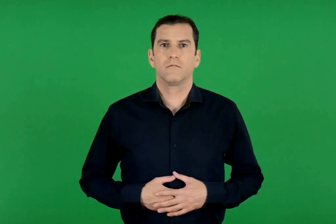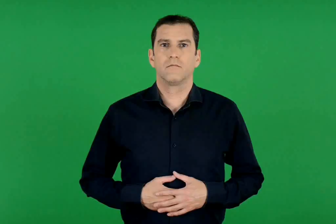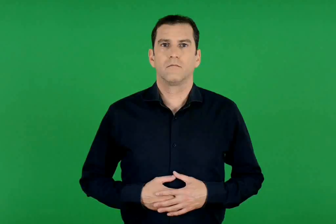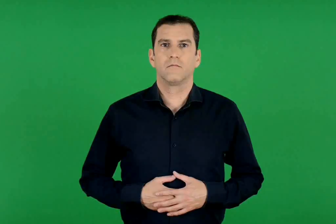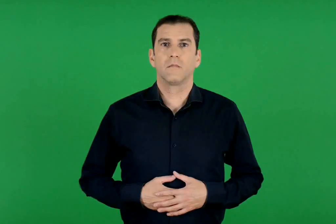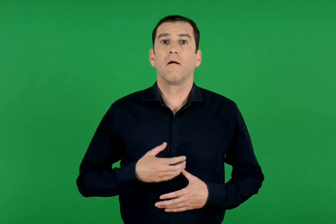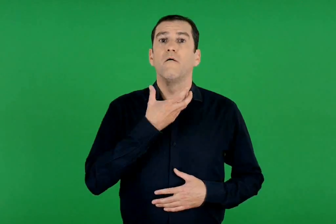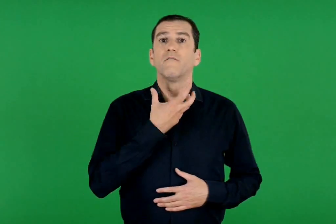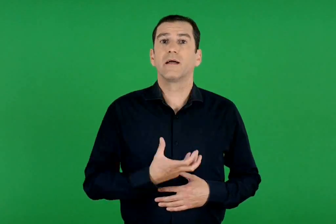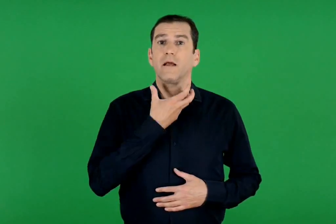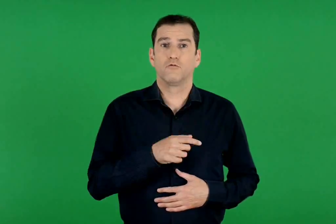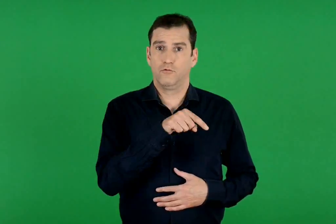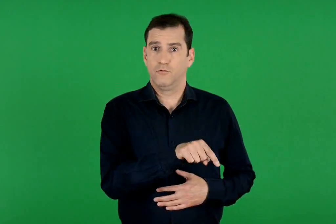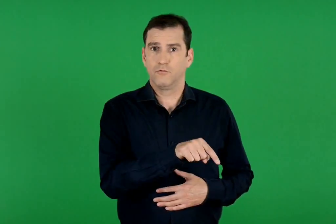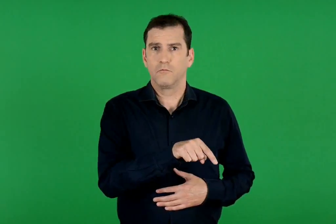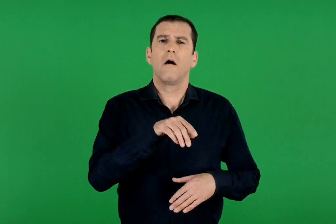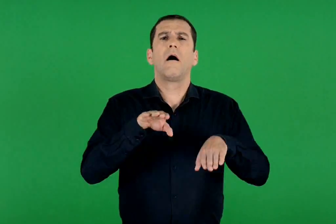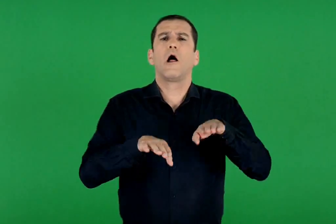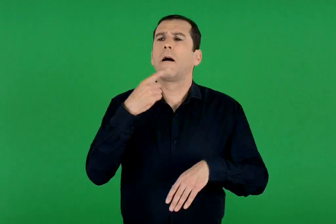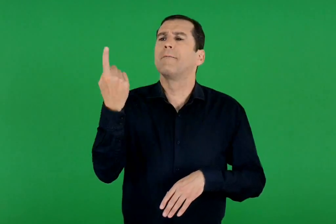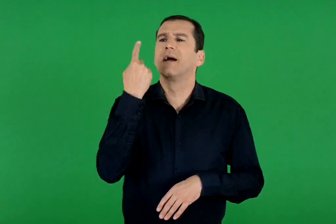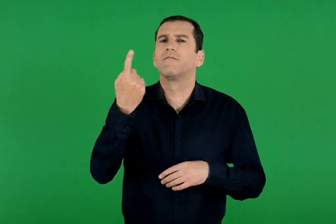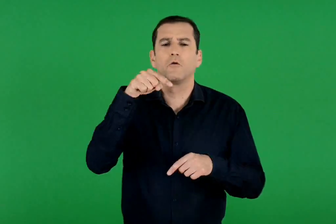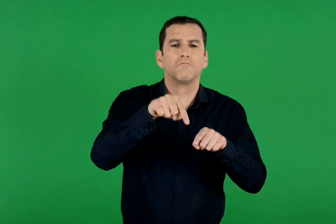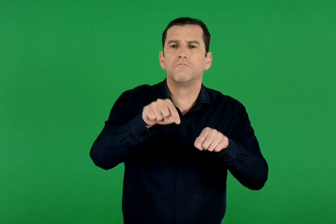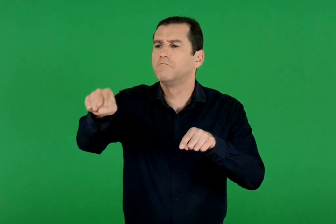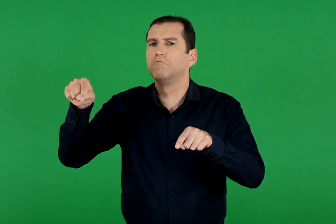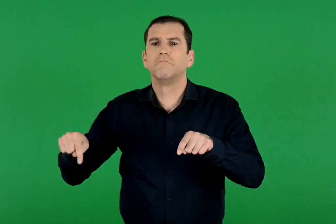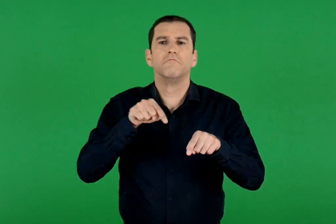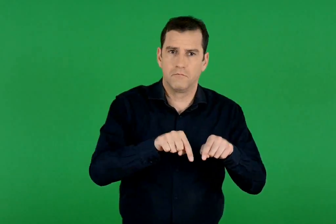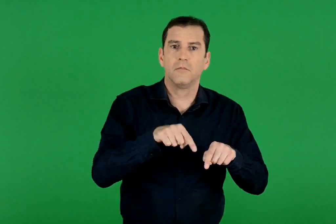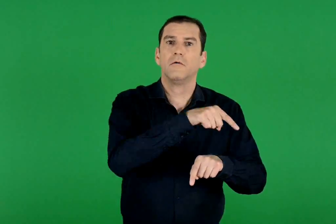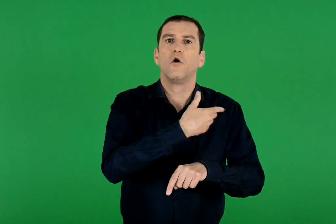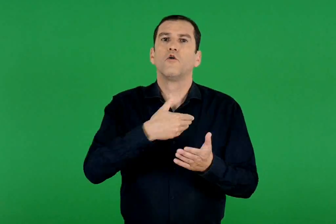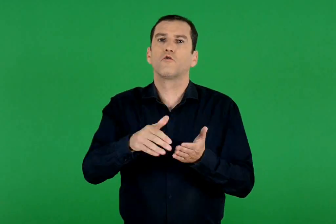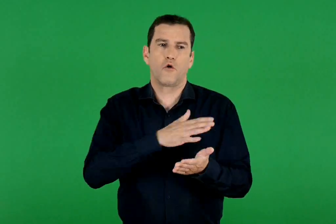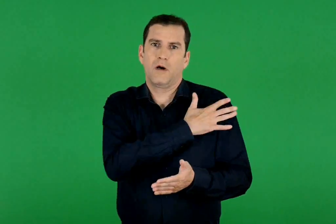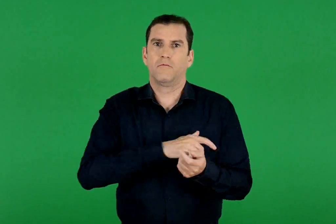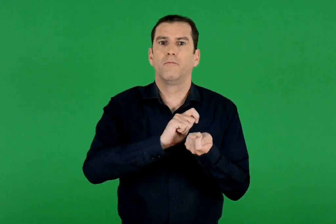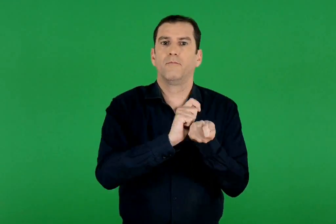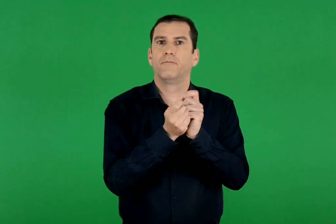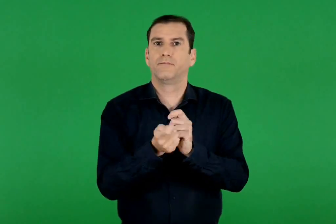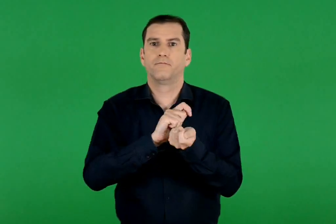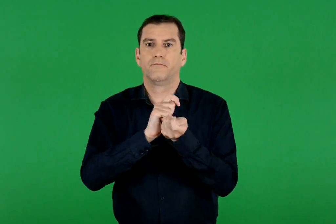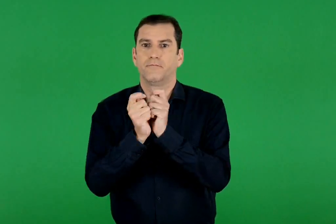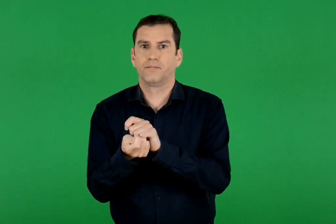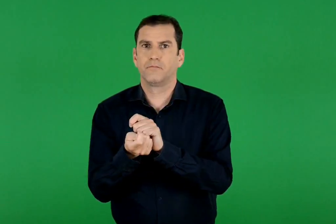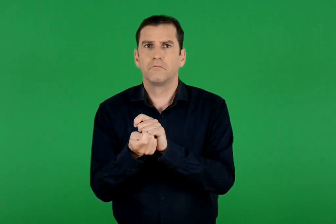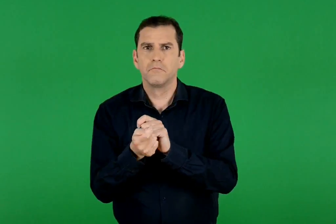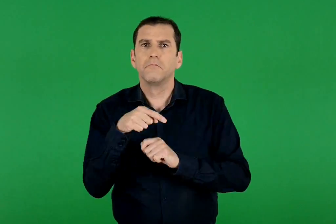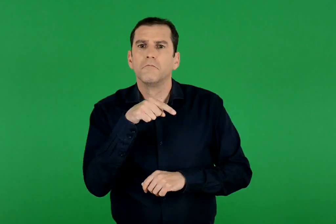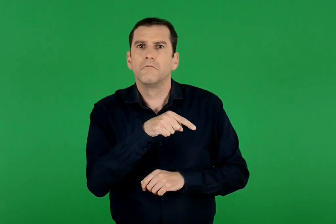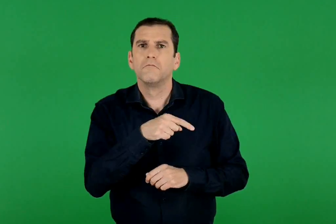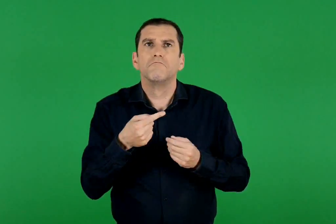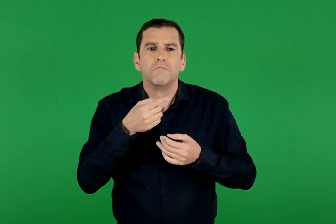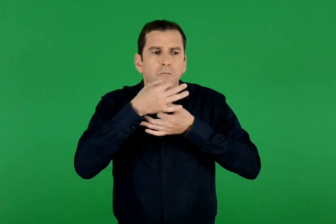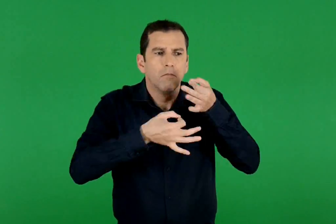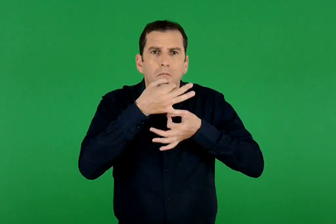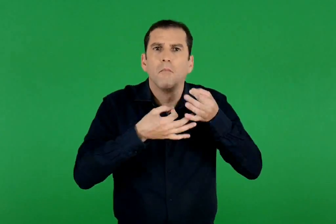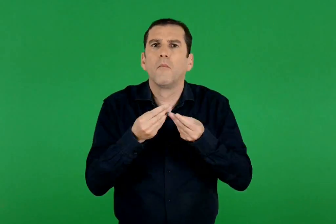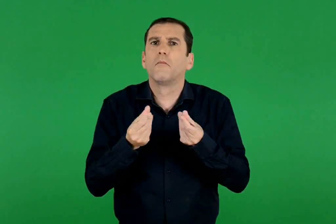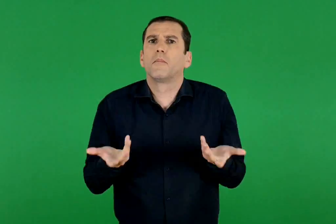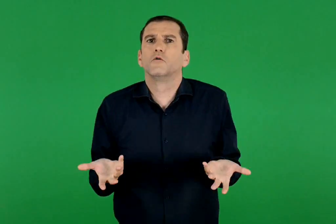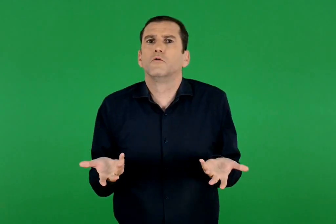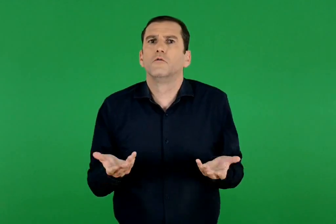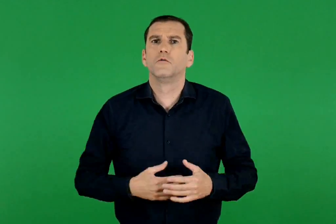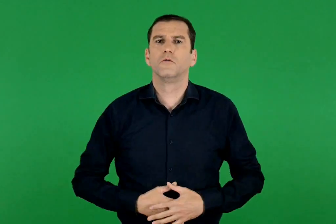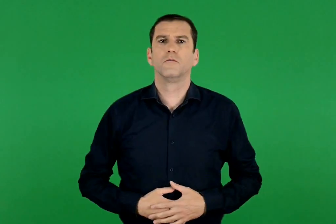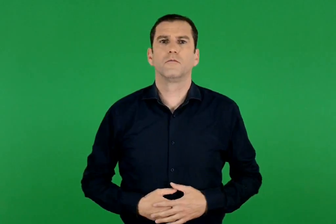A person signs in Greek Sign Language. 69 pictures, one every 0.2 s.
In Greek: ο βάτραχος , ανάλογα με το περιβάλλον στο οποίο βρίσκεται , αλλάζει χρώμα. πώς ερμηνεύεται αυτό ;
